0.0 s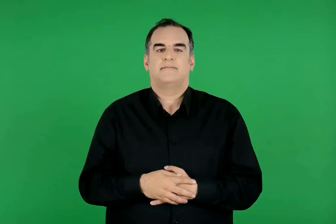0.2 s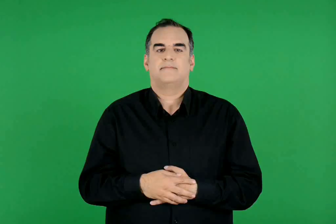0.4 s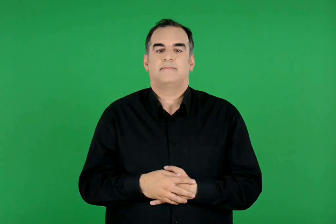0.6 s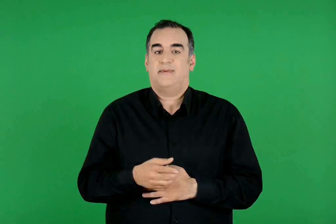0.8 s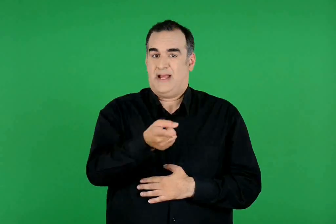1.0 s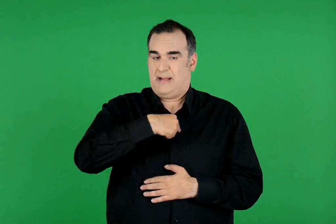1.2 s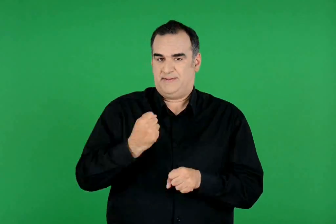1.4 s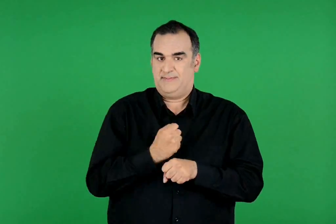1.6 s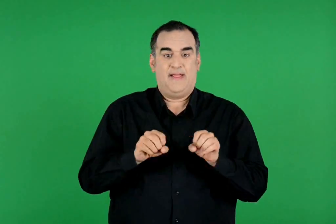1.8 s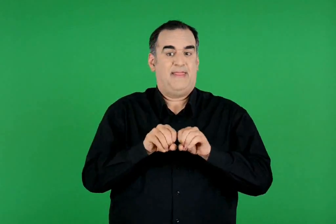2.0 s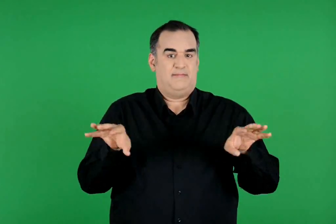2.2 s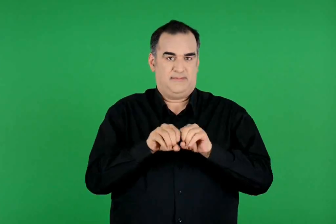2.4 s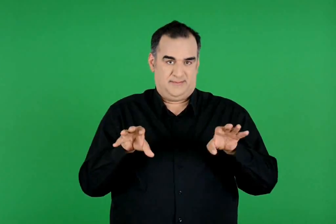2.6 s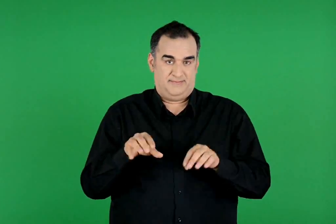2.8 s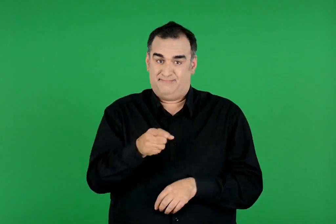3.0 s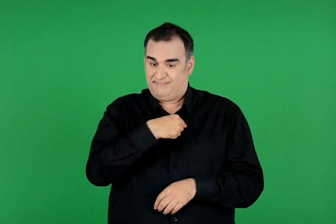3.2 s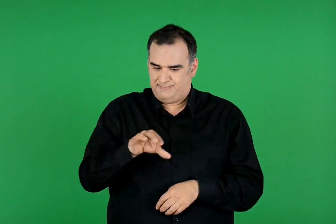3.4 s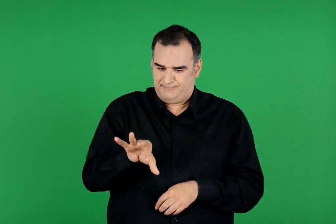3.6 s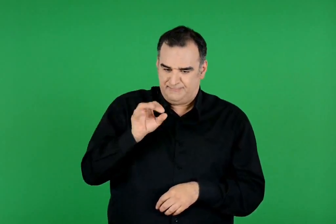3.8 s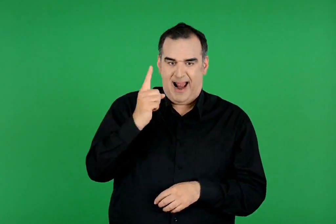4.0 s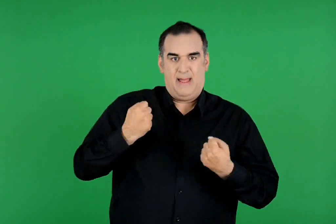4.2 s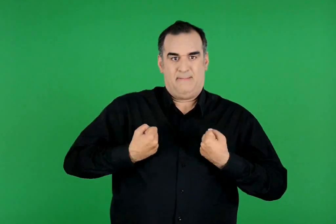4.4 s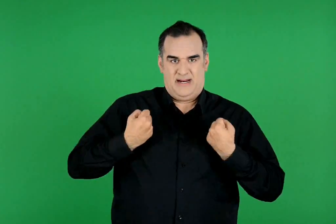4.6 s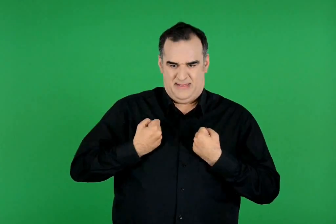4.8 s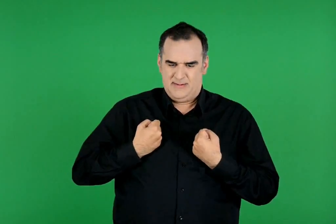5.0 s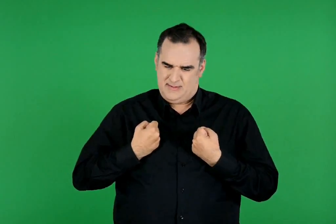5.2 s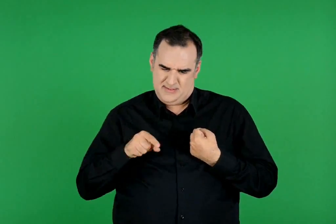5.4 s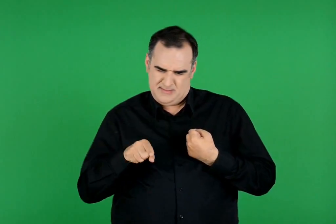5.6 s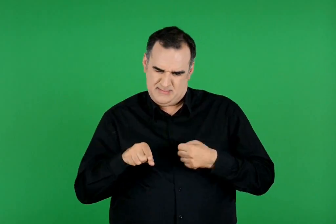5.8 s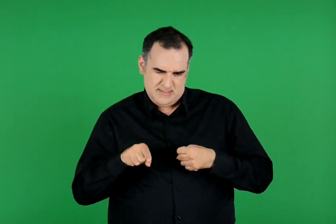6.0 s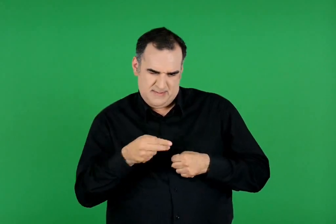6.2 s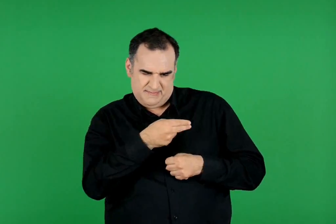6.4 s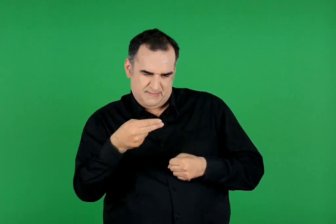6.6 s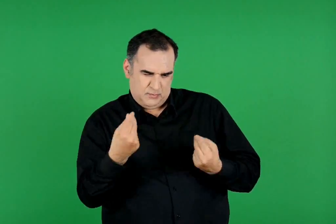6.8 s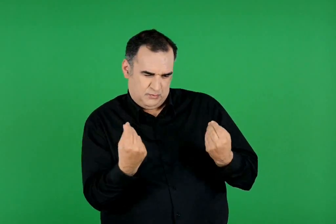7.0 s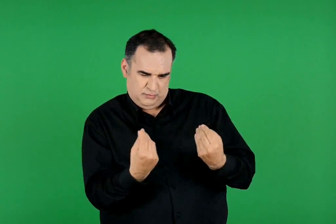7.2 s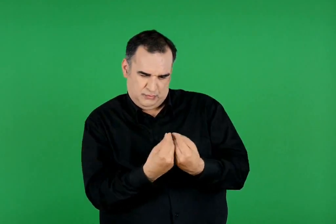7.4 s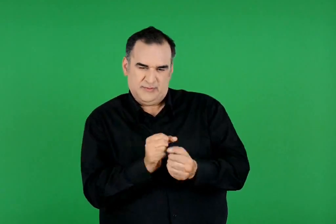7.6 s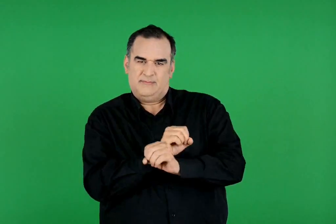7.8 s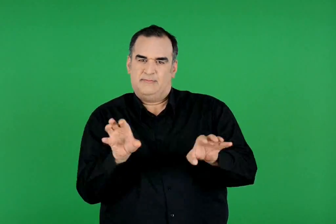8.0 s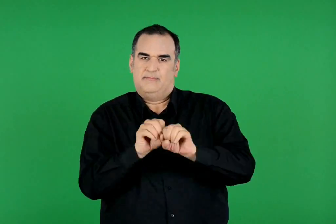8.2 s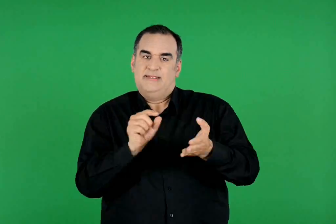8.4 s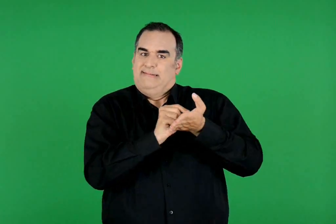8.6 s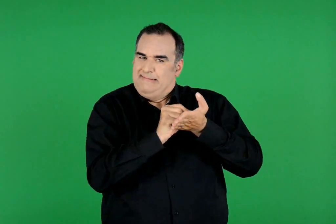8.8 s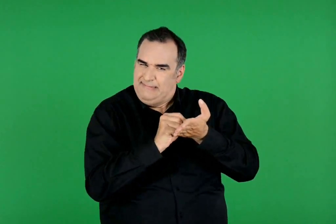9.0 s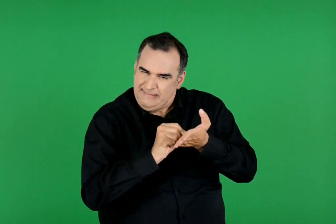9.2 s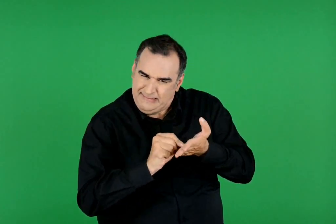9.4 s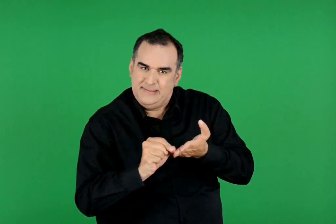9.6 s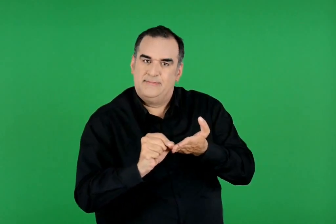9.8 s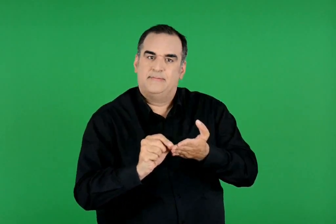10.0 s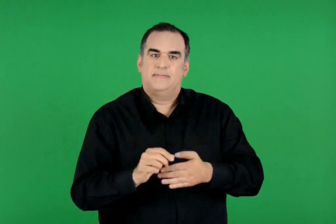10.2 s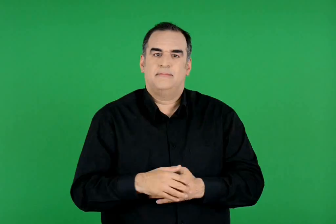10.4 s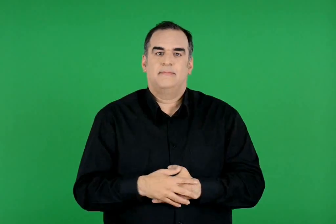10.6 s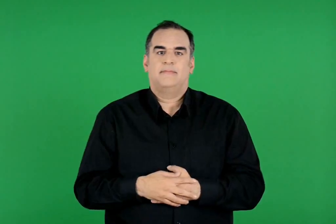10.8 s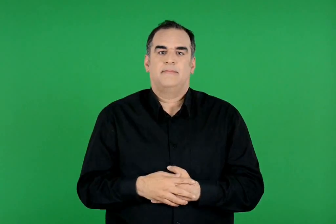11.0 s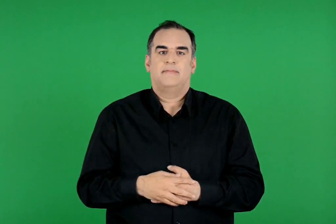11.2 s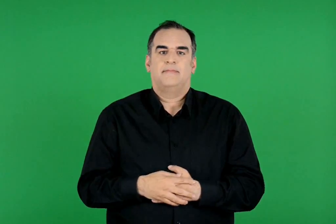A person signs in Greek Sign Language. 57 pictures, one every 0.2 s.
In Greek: είμαστε διαφημιστές. υπογραμμίζουμε τη φράση που θα επιλέγαμε για να διαφημίσουμε ένα παιχνίδι:
